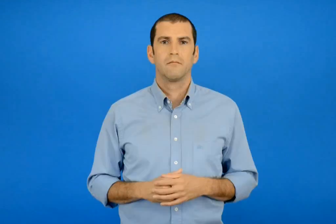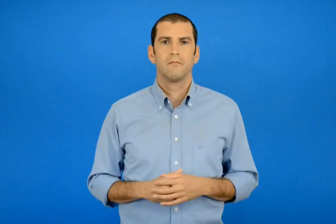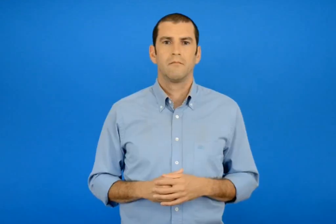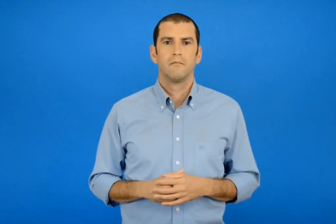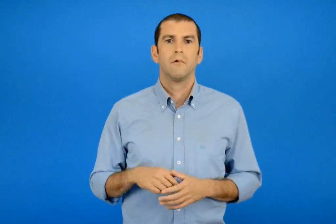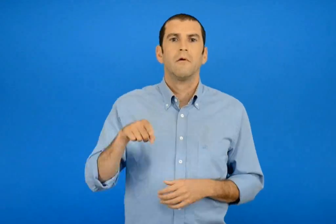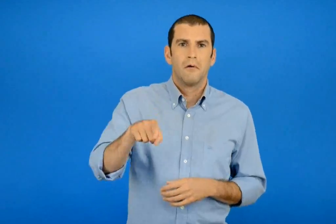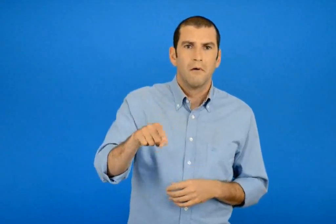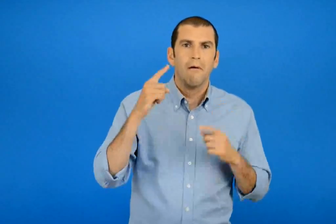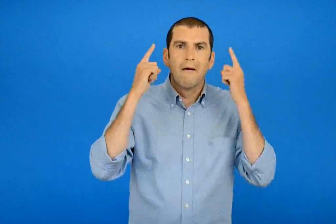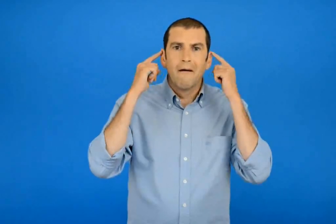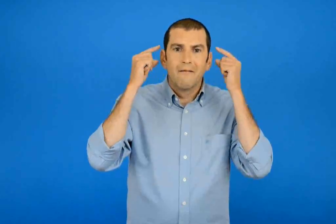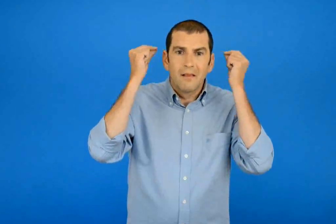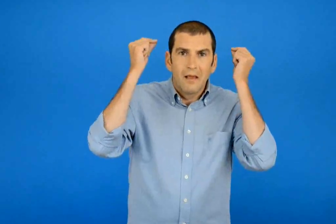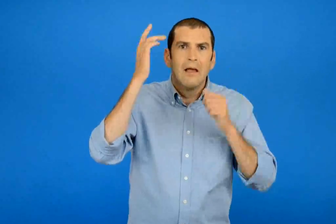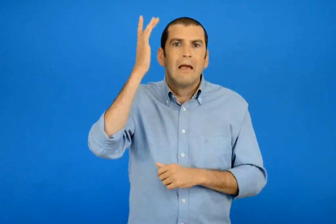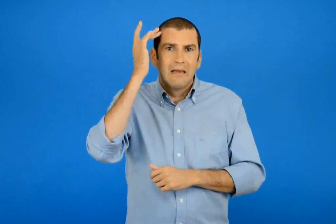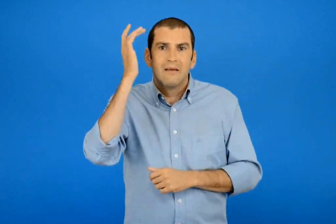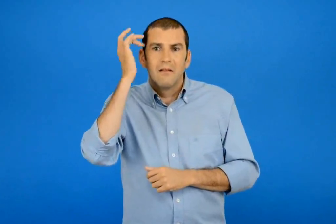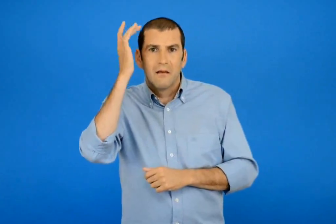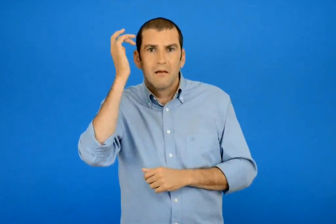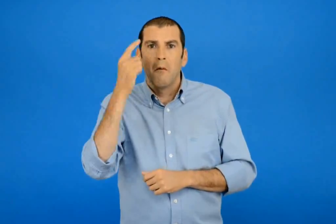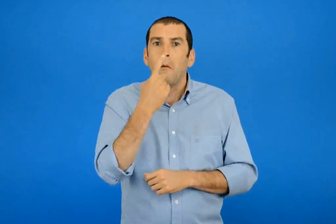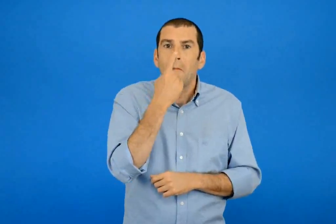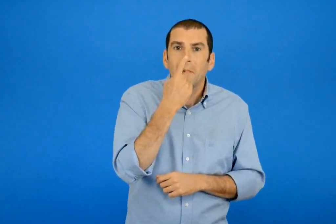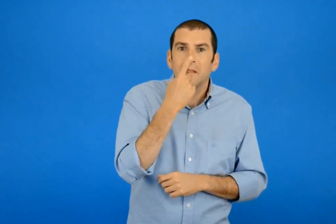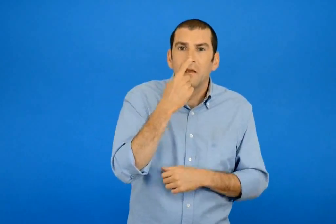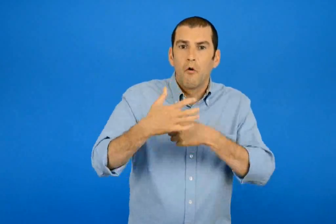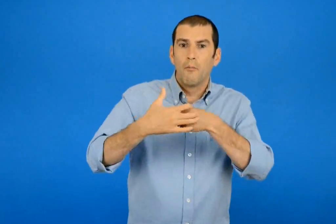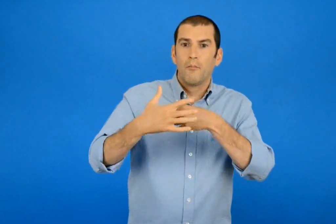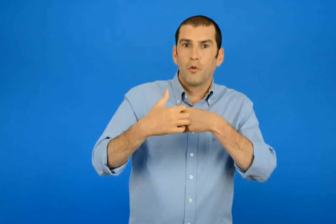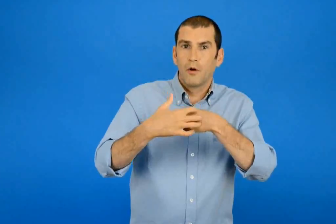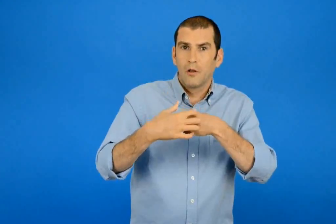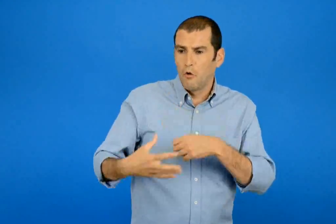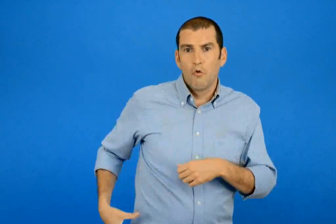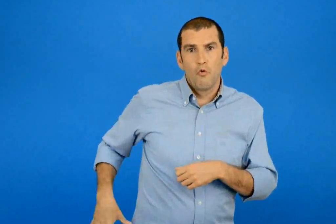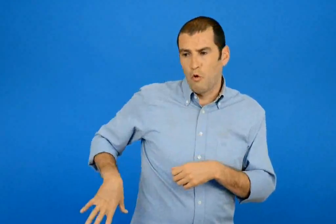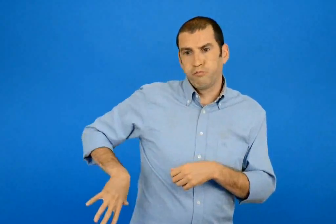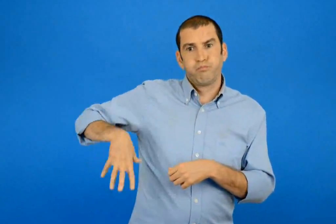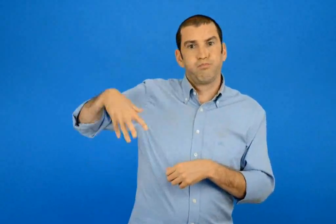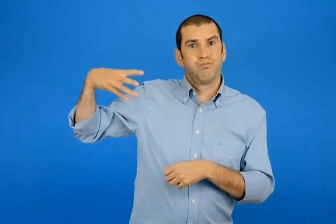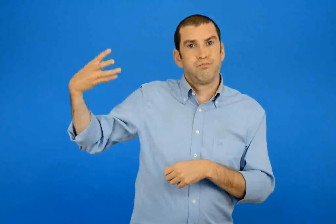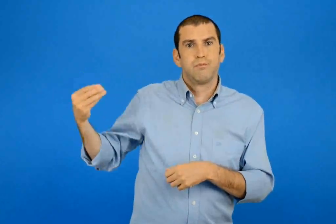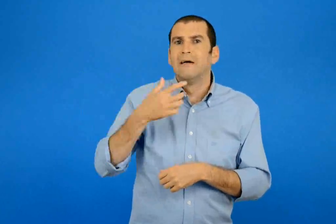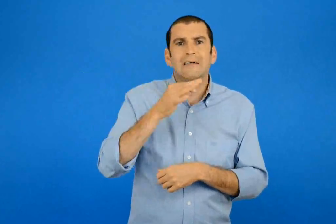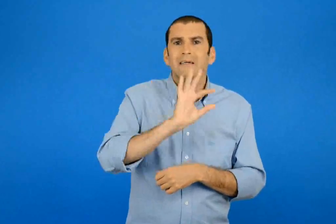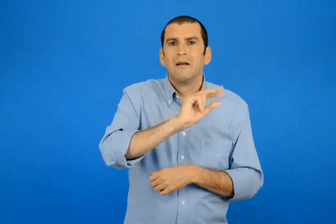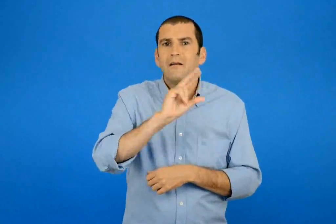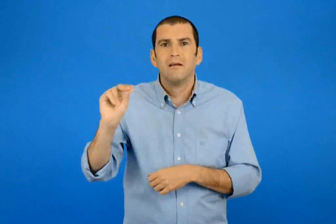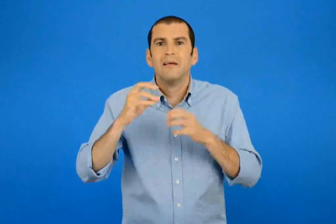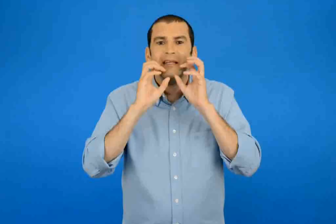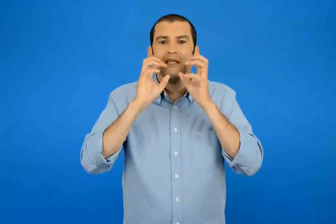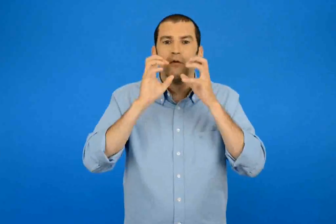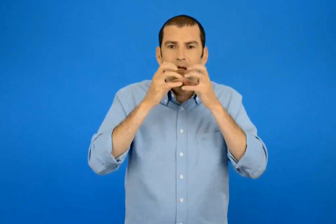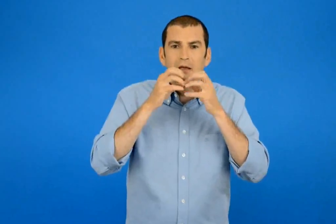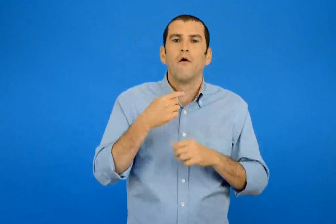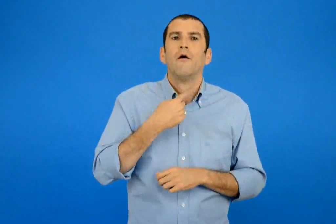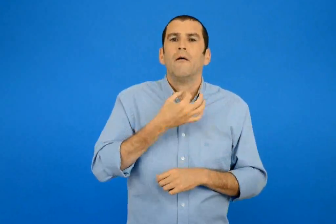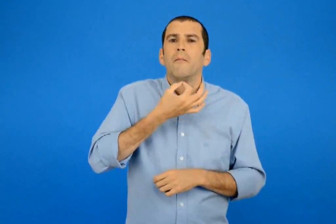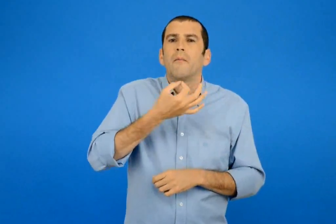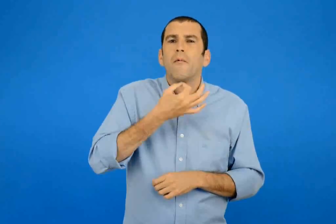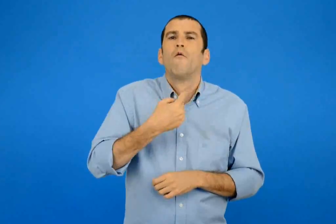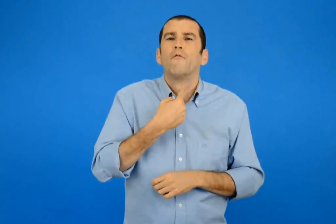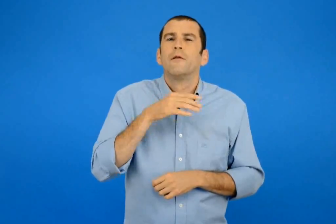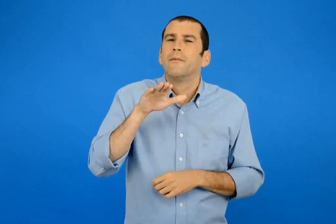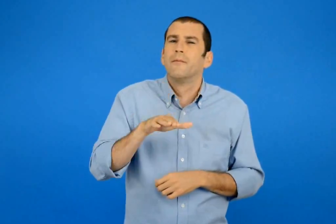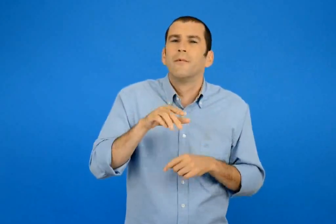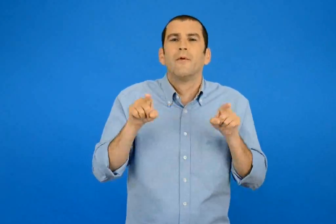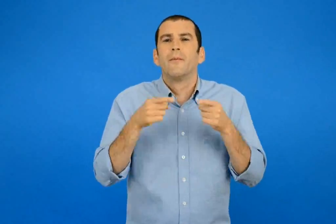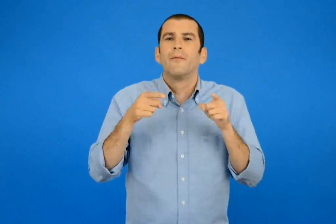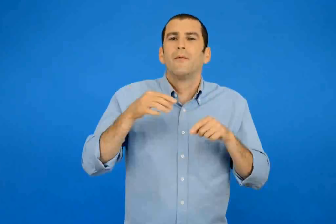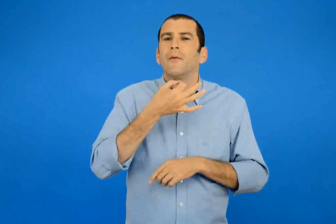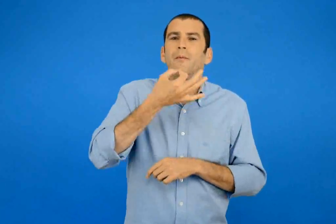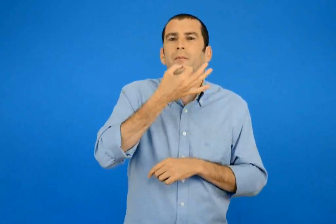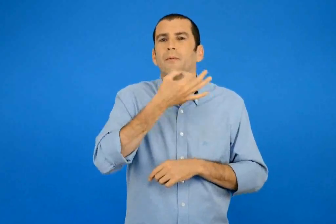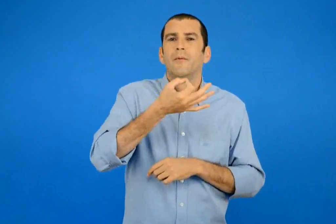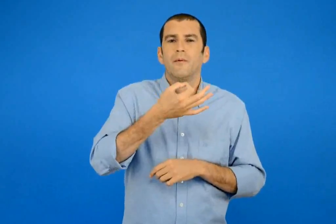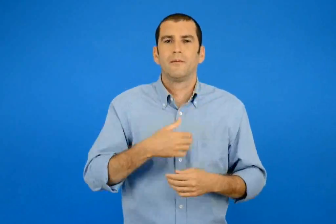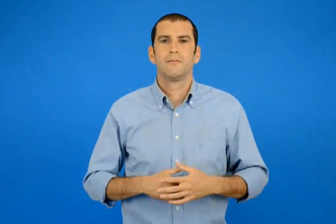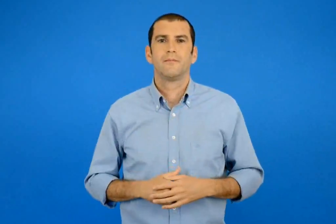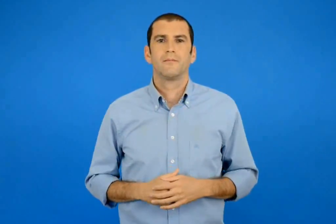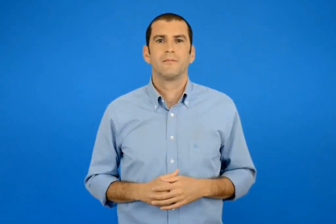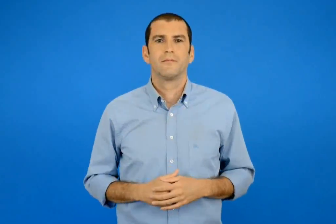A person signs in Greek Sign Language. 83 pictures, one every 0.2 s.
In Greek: έχει κίτρινα αυτιά πορτοκαλί μύτη μια φουντωτή ουρά σαν σκιουράκι και μιλά με σιγανή και τραγουδιστή φωνή
